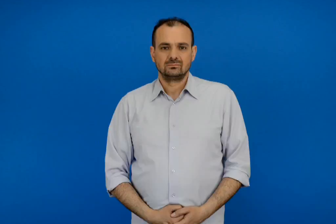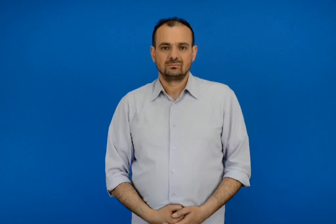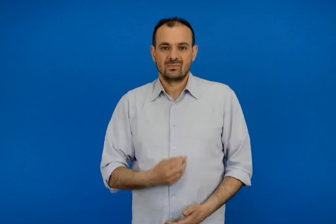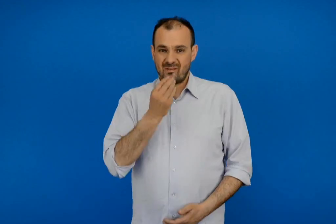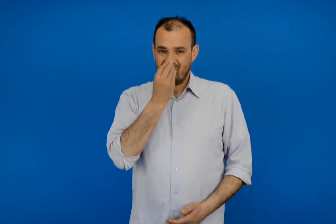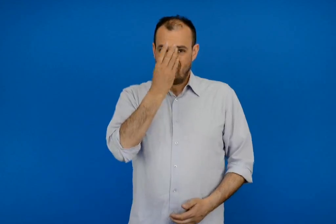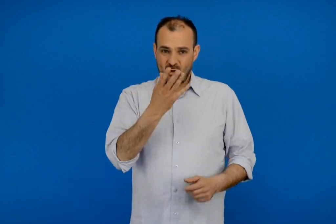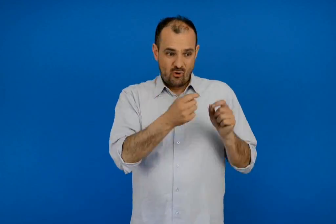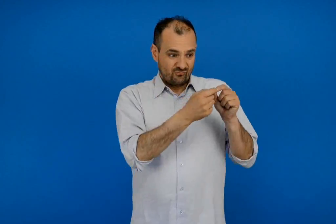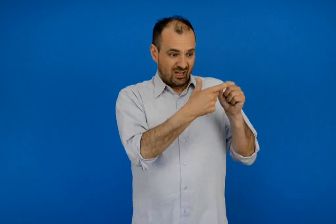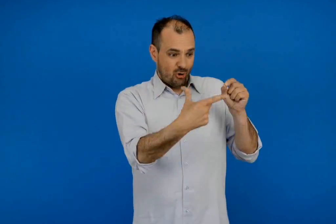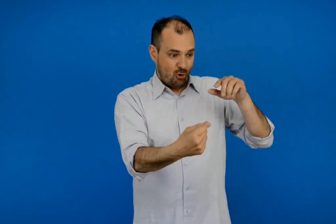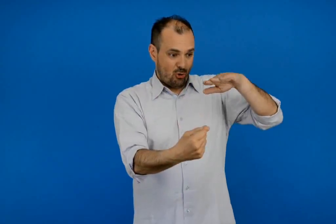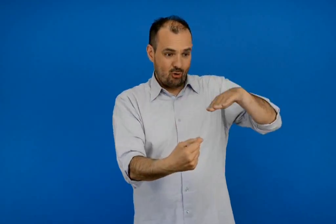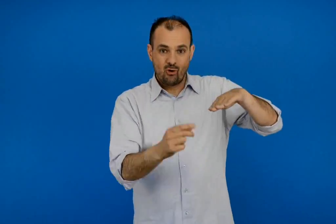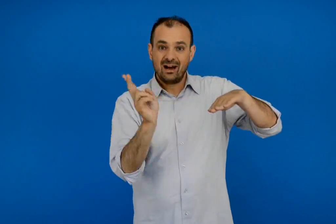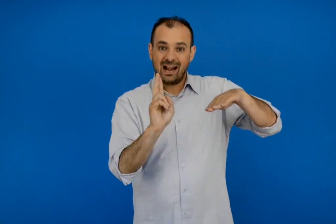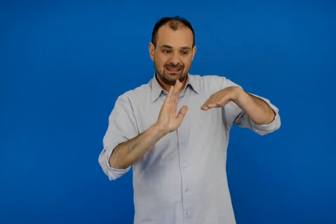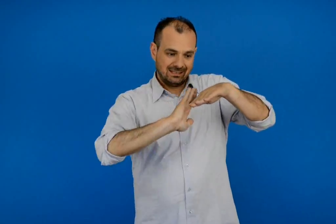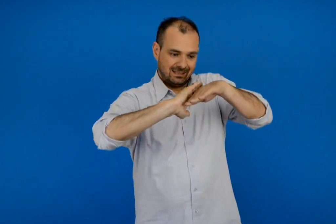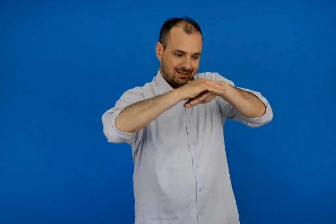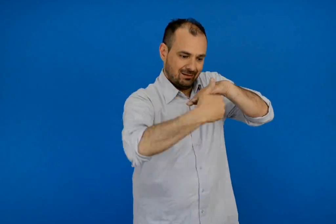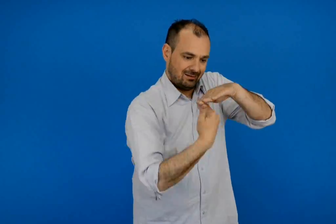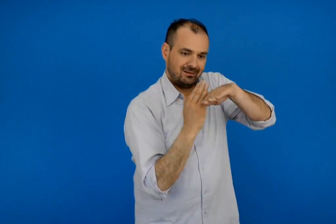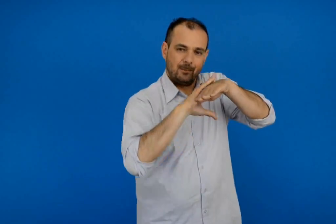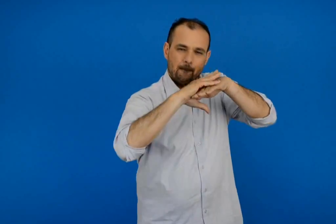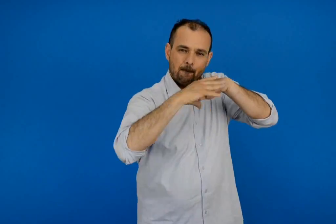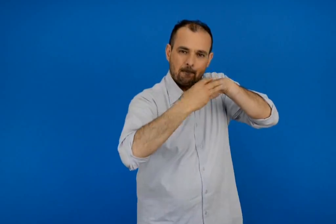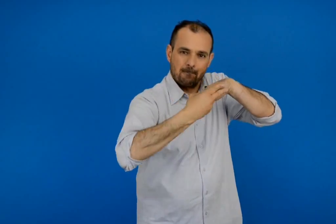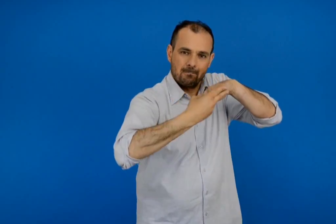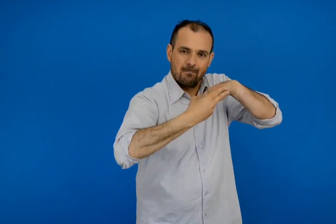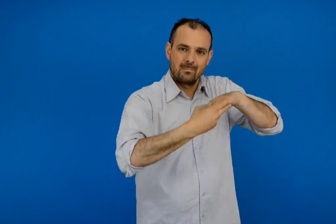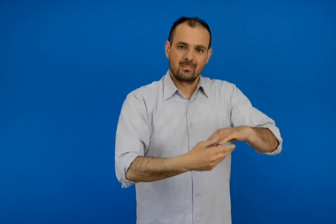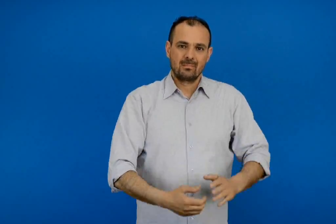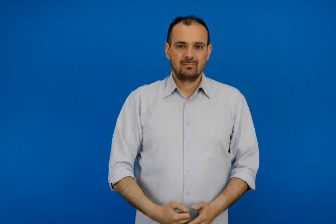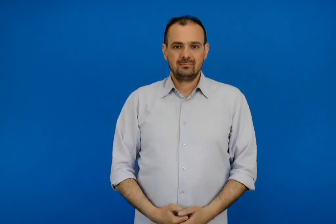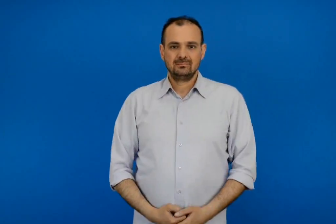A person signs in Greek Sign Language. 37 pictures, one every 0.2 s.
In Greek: κάλυψε με το χαρτί εάν φύλλο του φυτού
